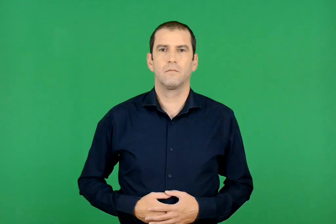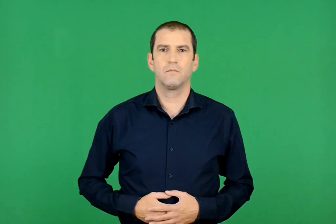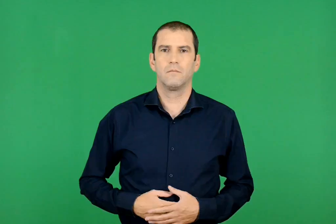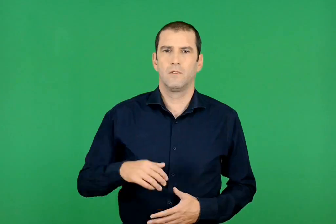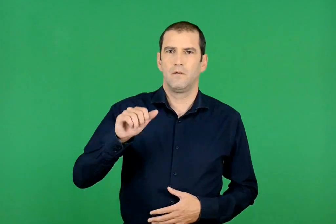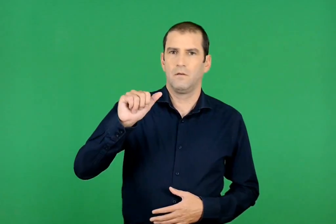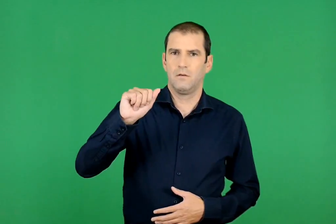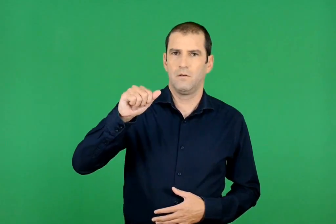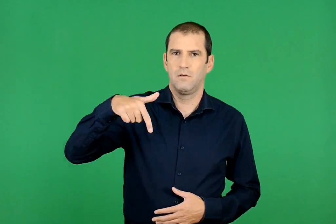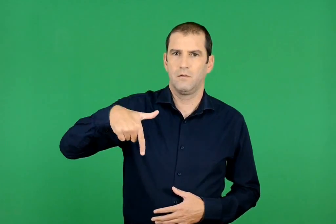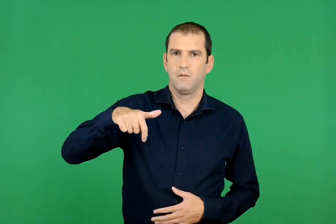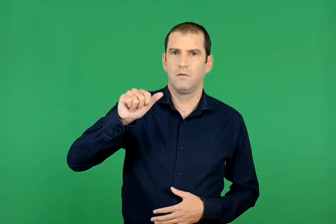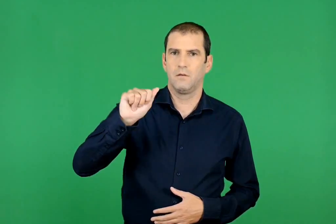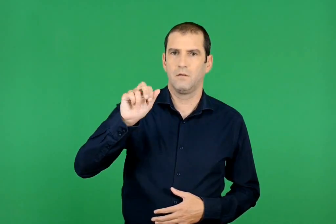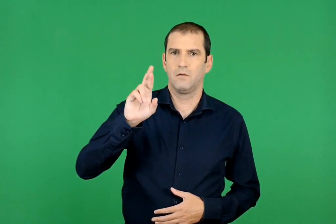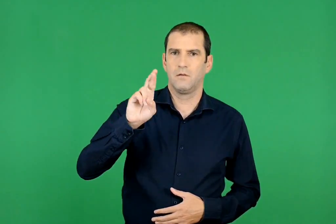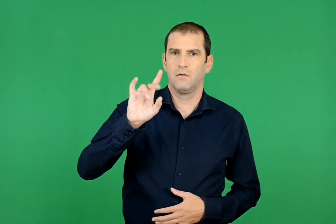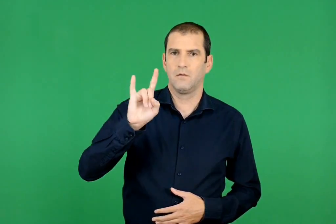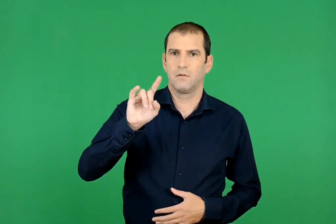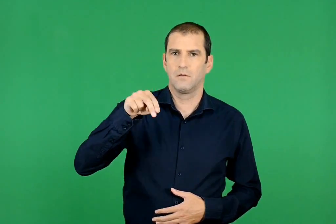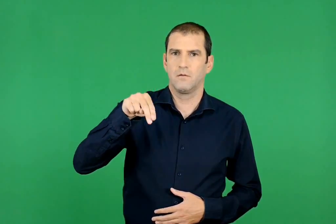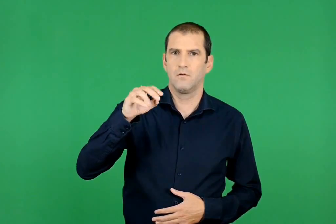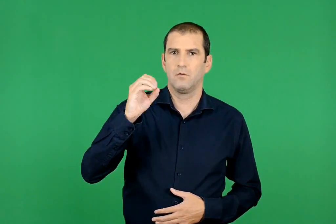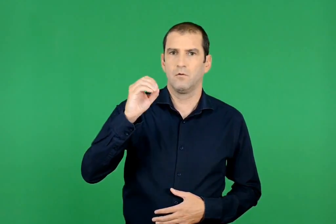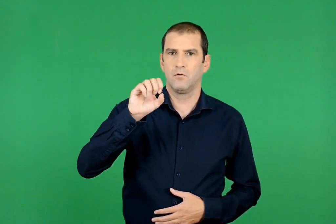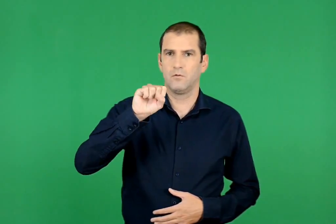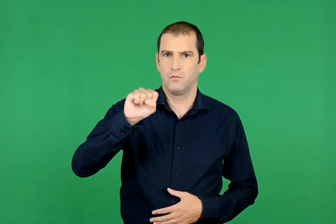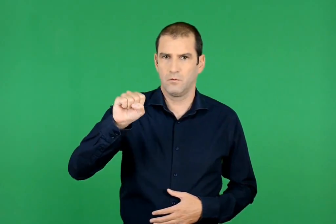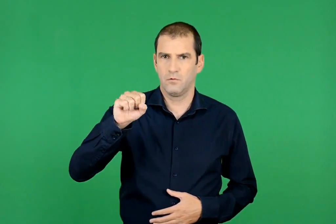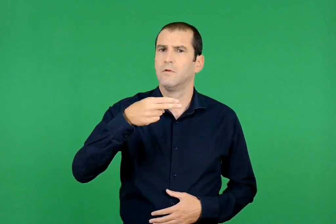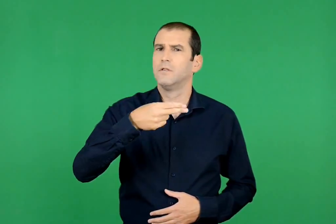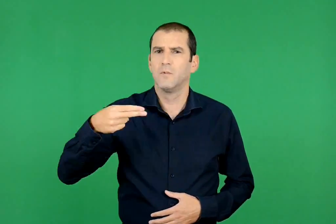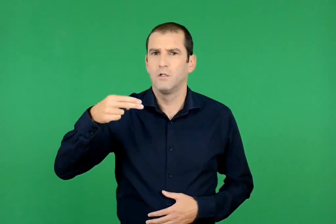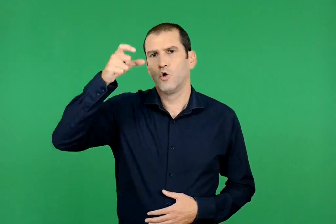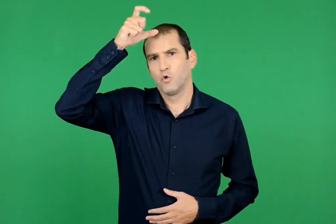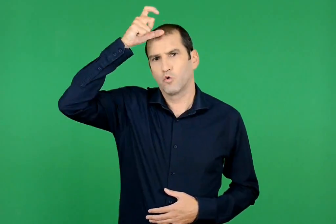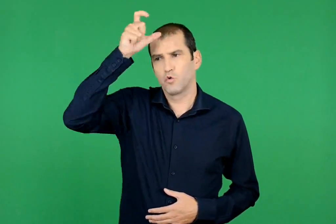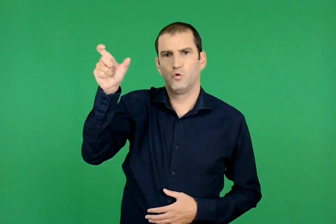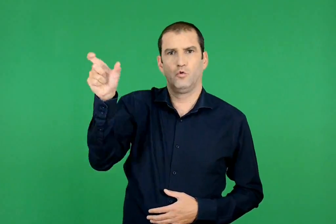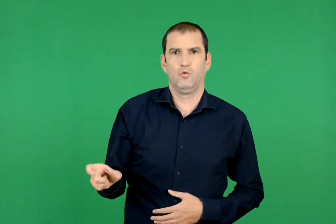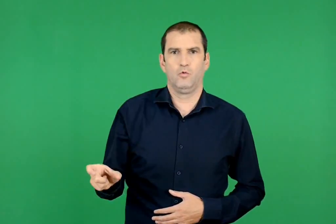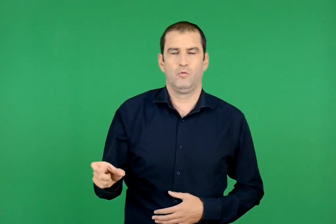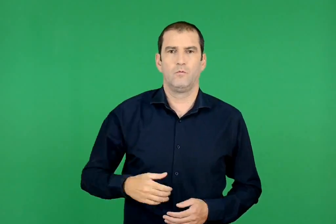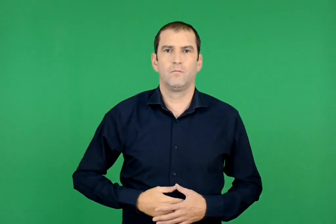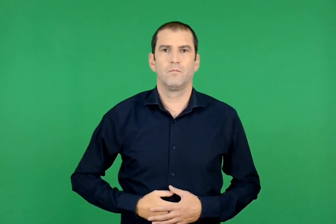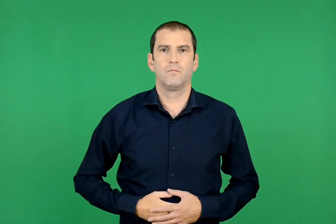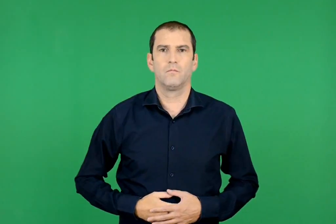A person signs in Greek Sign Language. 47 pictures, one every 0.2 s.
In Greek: αγαρηνός τούρκος
